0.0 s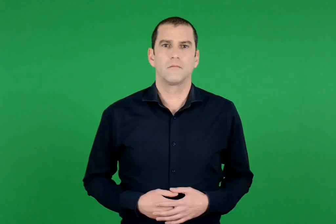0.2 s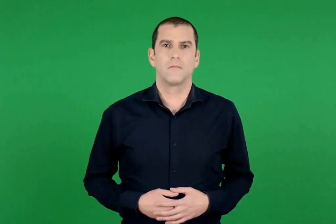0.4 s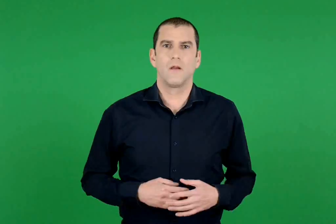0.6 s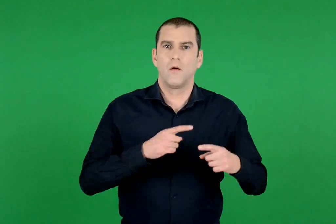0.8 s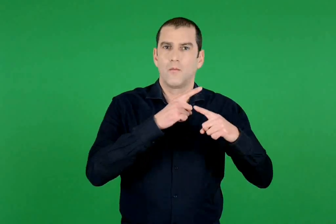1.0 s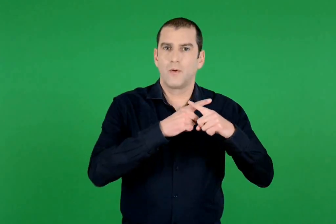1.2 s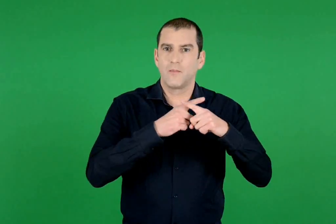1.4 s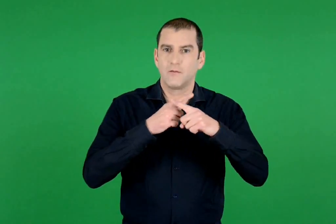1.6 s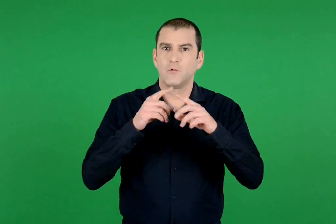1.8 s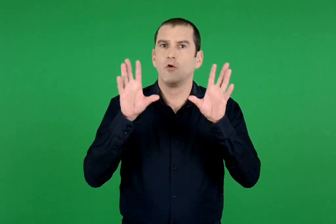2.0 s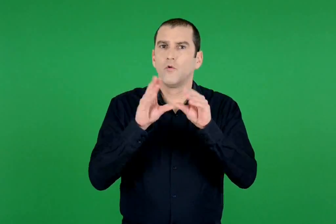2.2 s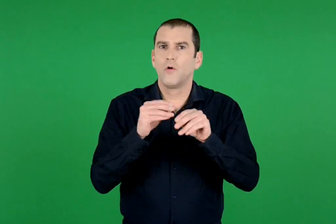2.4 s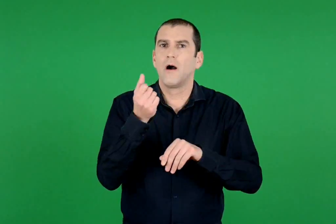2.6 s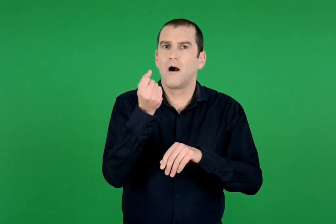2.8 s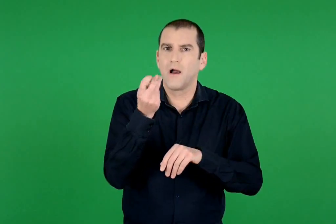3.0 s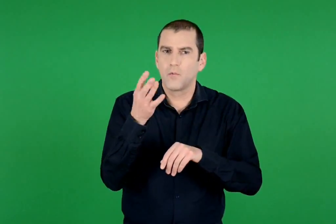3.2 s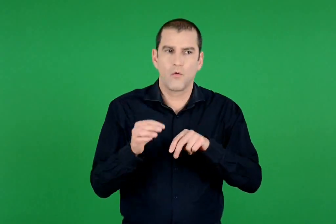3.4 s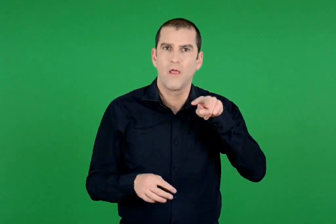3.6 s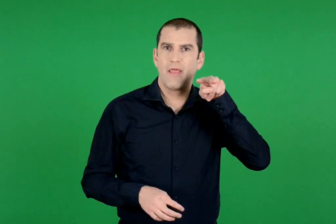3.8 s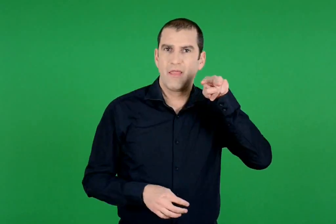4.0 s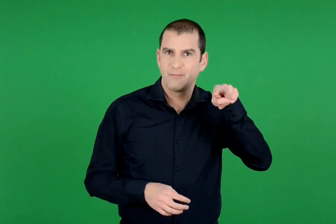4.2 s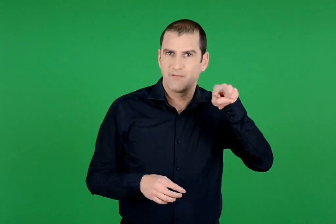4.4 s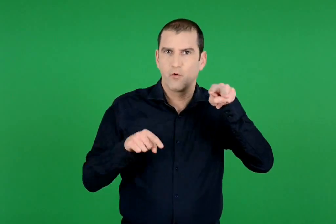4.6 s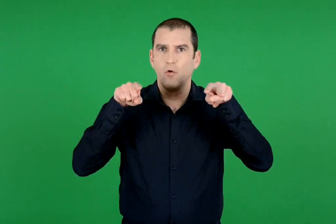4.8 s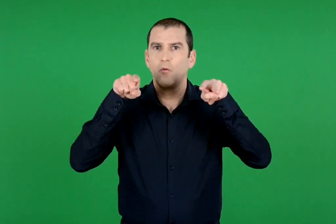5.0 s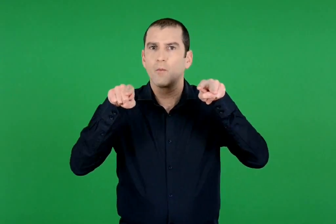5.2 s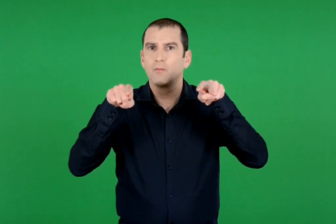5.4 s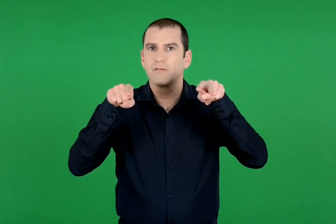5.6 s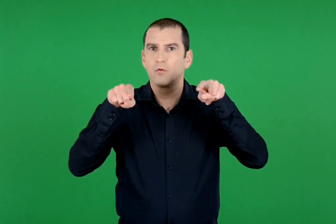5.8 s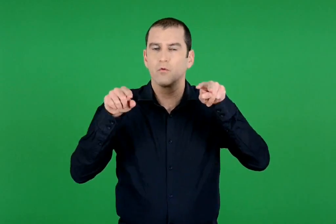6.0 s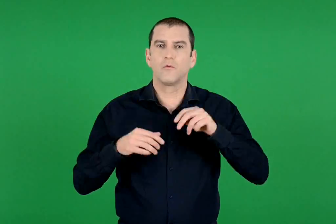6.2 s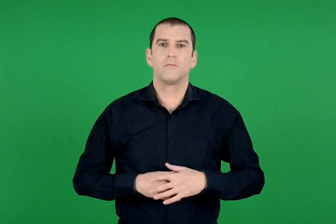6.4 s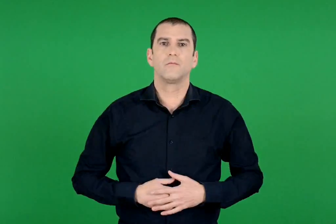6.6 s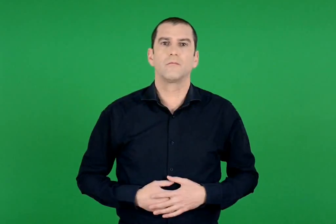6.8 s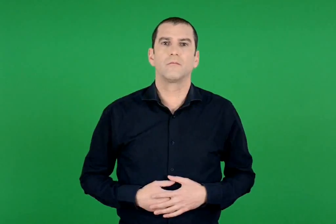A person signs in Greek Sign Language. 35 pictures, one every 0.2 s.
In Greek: πολλαπλασιασμός διψήφιου με μονοψήφιο αριθμό
